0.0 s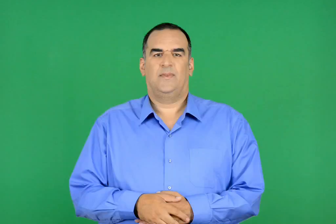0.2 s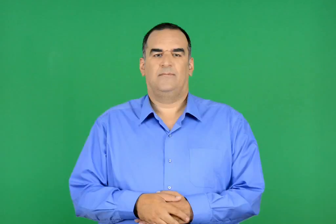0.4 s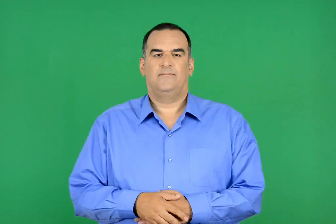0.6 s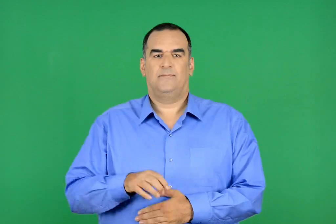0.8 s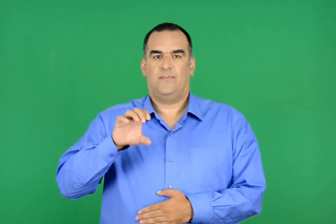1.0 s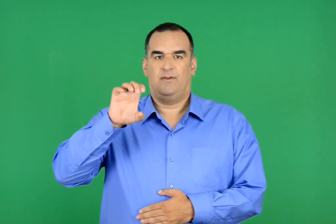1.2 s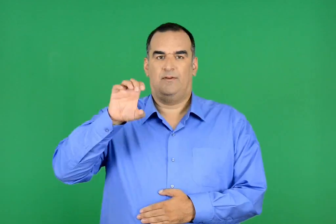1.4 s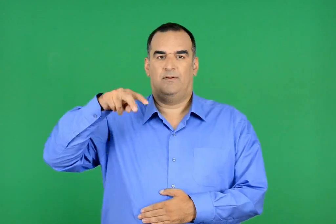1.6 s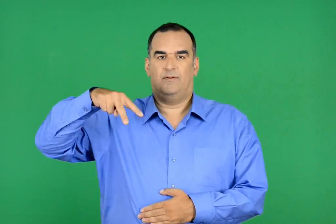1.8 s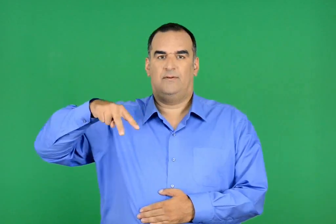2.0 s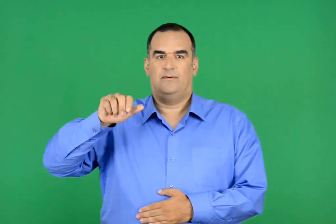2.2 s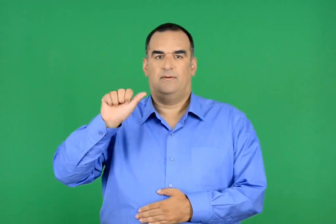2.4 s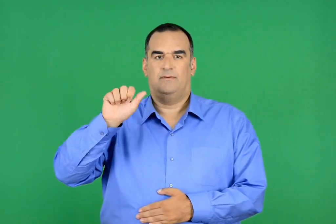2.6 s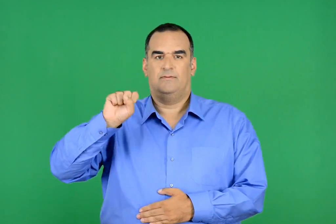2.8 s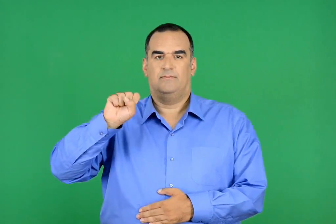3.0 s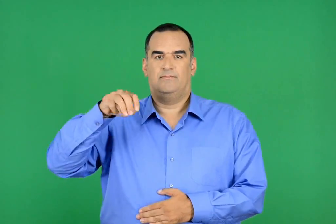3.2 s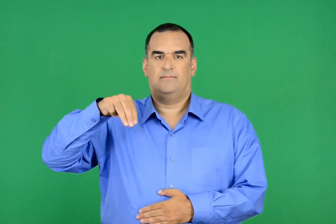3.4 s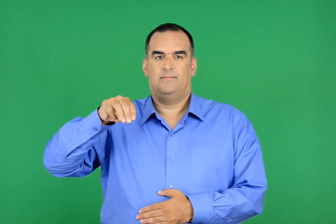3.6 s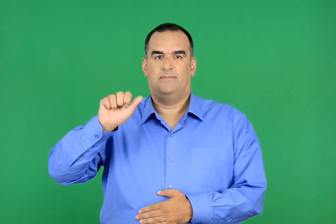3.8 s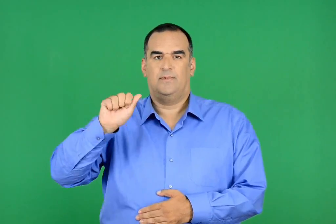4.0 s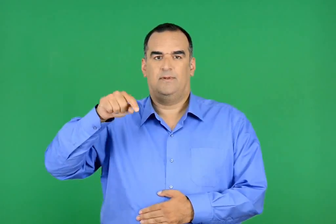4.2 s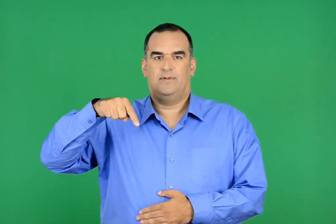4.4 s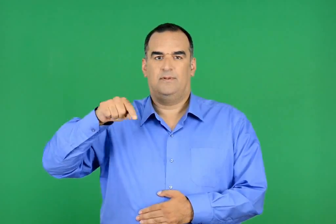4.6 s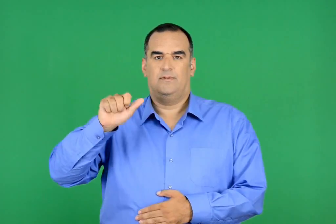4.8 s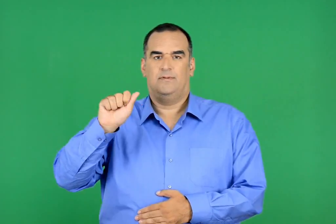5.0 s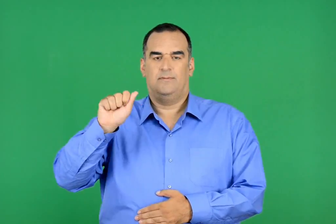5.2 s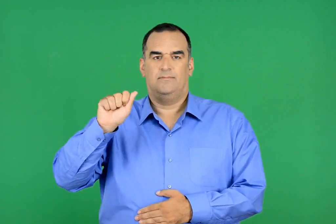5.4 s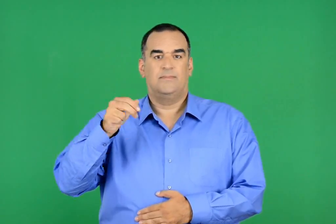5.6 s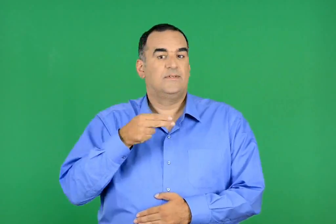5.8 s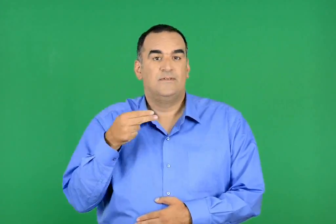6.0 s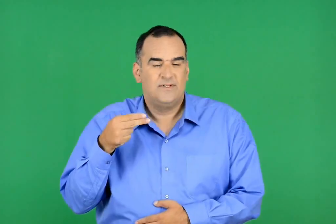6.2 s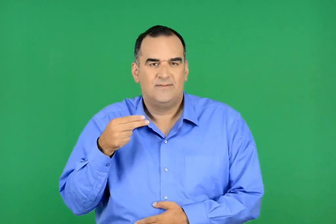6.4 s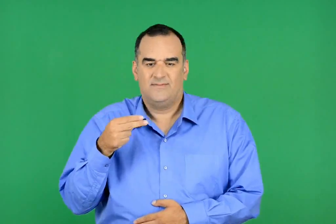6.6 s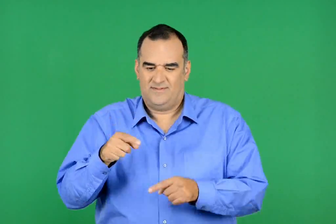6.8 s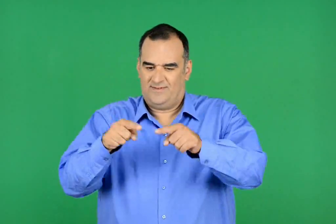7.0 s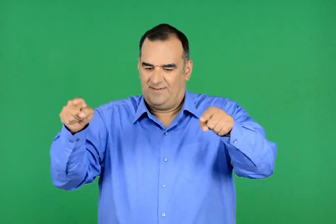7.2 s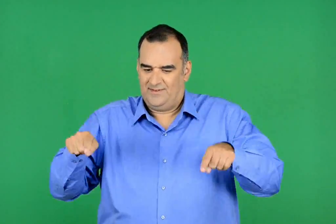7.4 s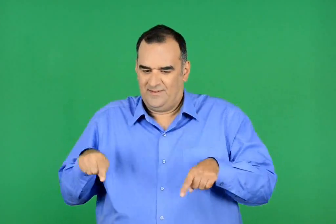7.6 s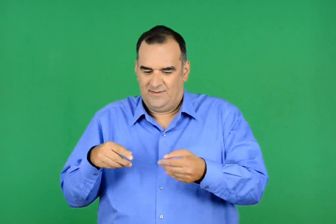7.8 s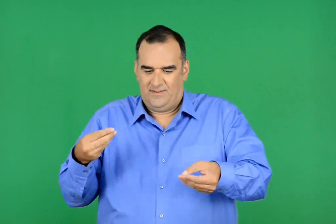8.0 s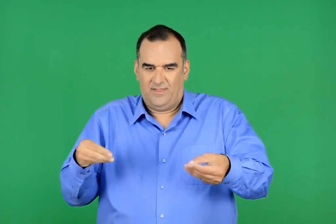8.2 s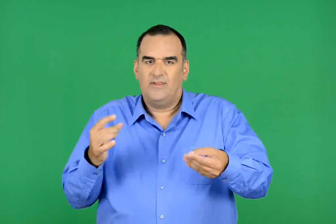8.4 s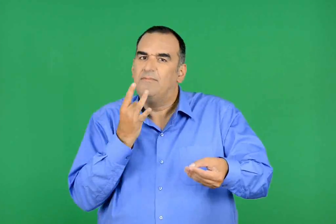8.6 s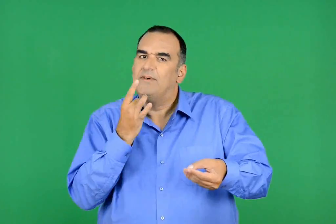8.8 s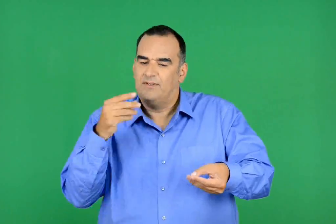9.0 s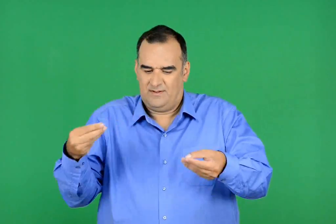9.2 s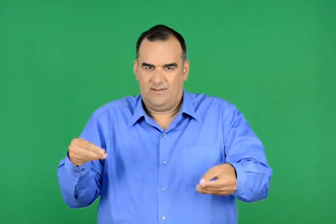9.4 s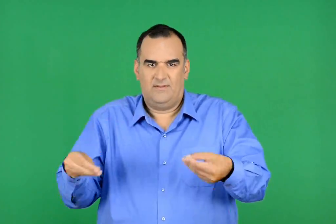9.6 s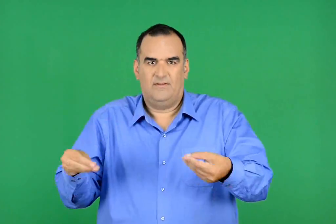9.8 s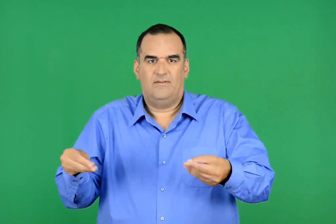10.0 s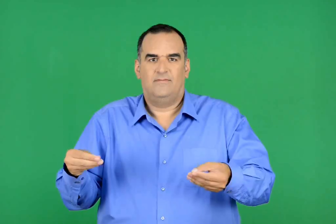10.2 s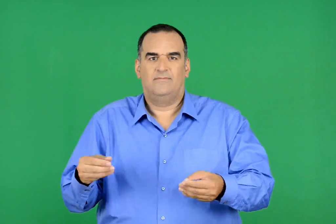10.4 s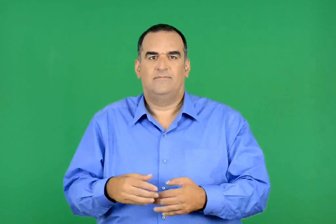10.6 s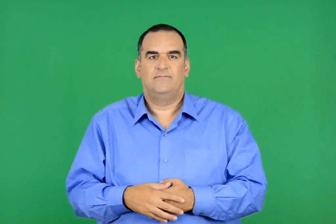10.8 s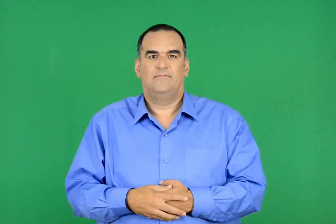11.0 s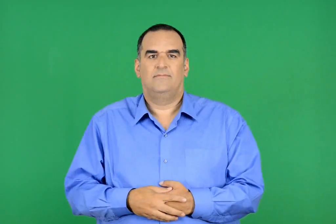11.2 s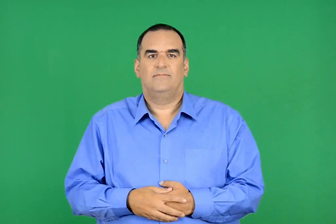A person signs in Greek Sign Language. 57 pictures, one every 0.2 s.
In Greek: ελάσματα μεταλλικές πλάκες
